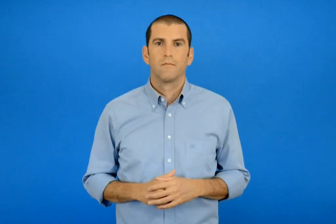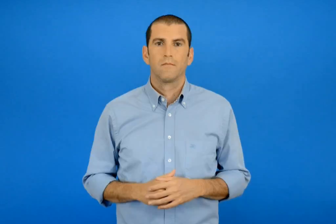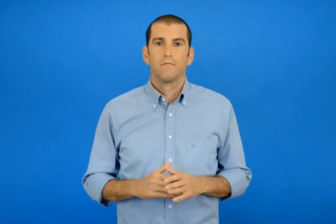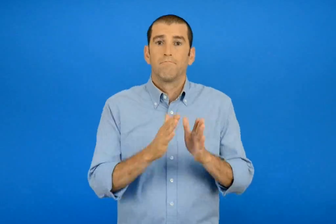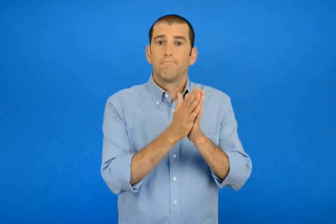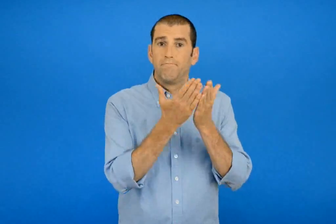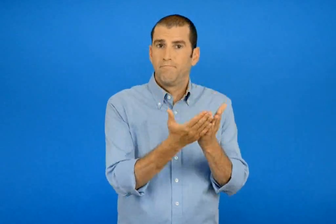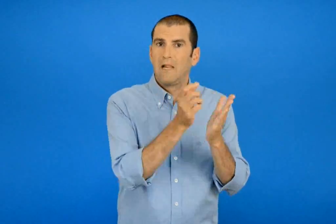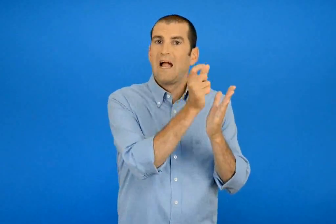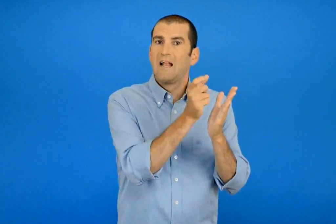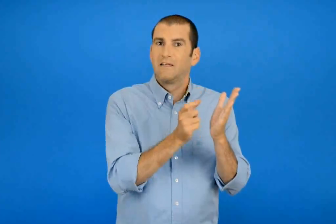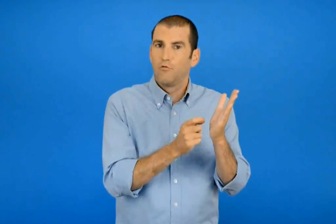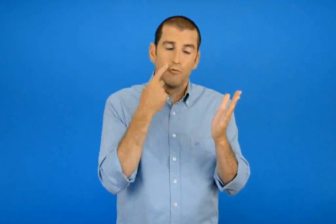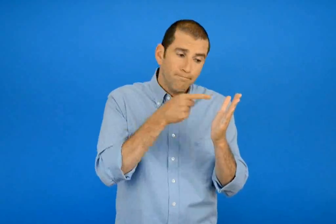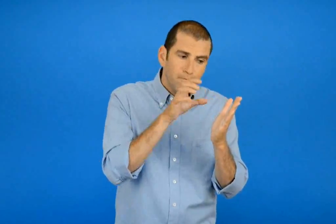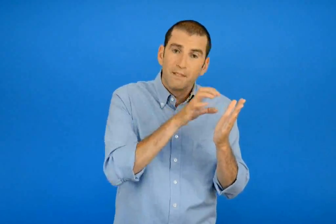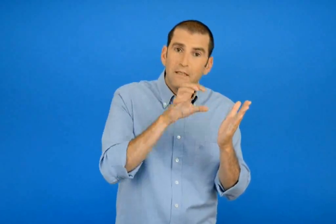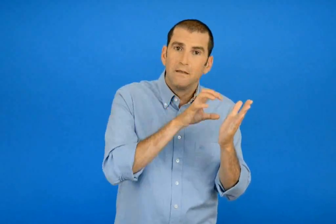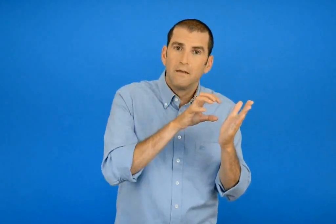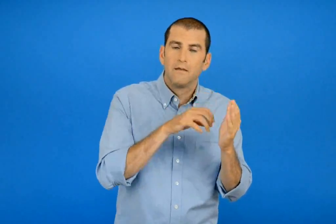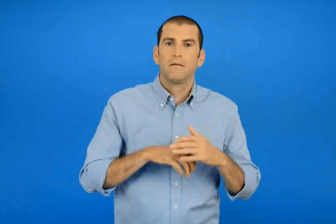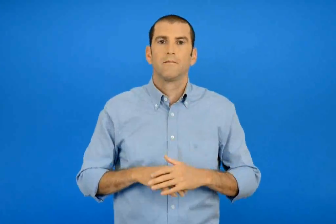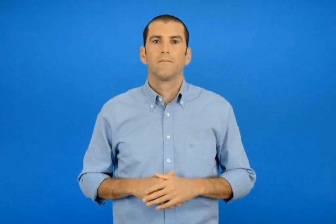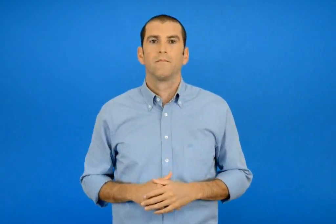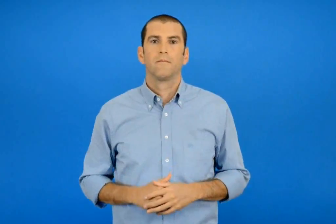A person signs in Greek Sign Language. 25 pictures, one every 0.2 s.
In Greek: ψάξε στο λεξικό
